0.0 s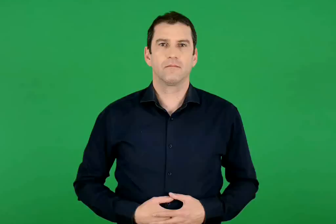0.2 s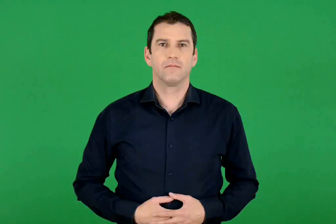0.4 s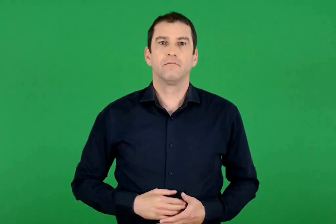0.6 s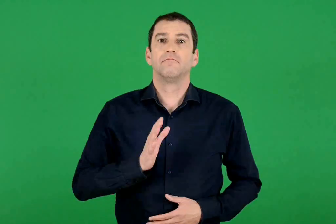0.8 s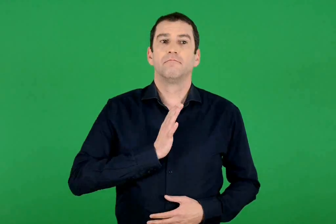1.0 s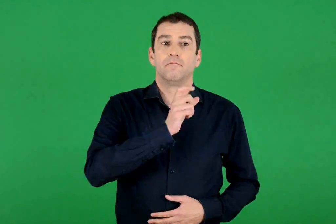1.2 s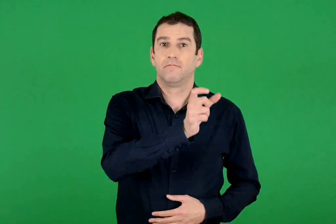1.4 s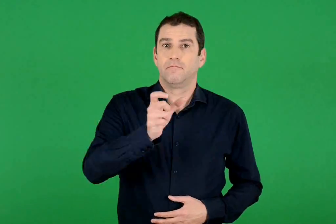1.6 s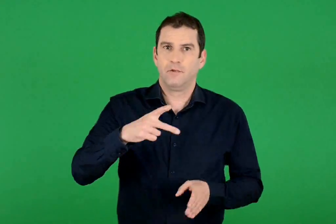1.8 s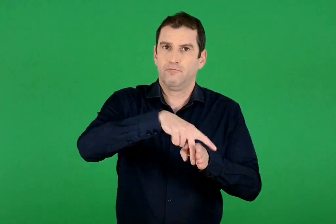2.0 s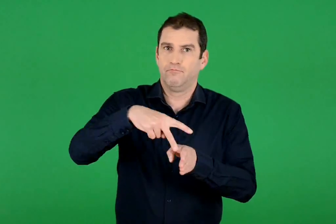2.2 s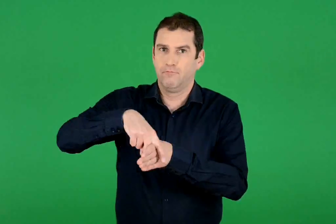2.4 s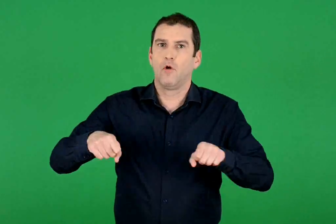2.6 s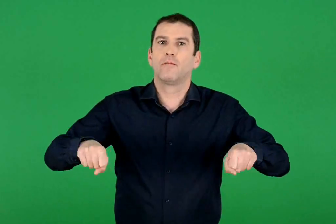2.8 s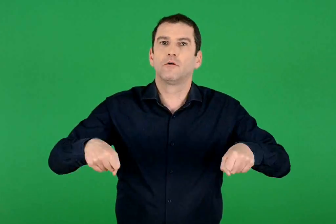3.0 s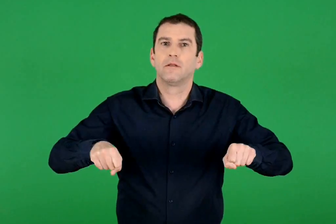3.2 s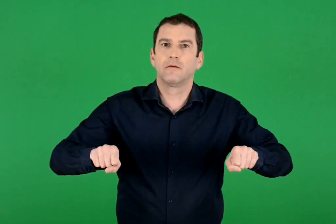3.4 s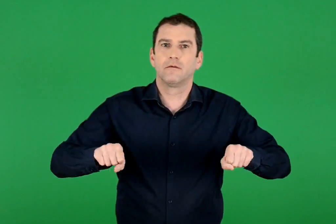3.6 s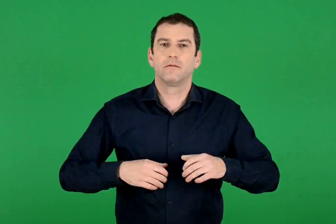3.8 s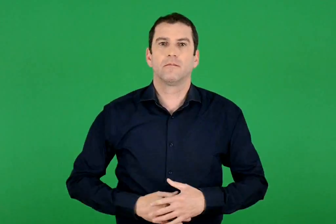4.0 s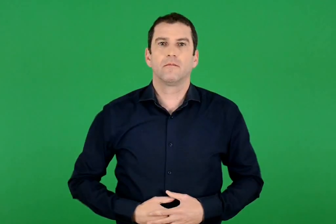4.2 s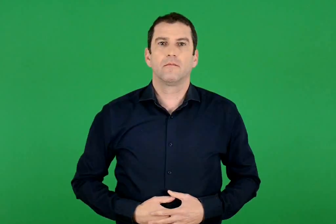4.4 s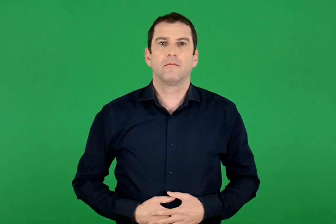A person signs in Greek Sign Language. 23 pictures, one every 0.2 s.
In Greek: μοτοσικλετιστές
